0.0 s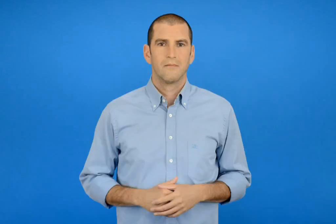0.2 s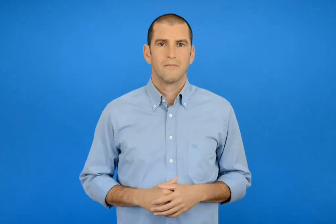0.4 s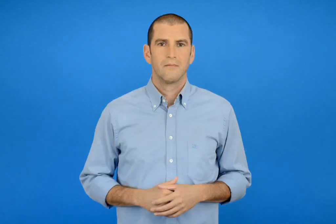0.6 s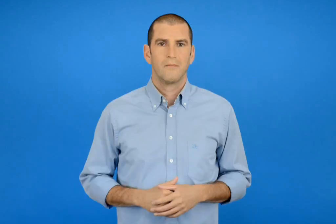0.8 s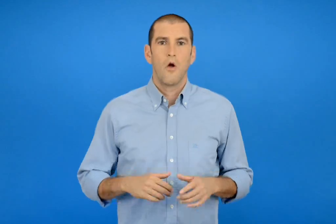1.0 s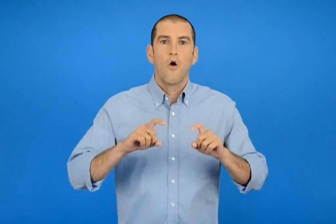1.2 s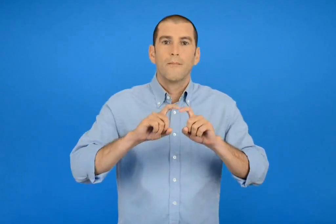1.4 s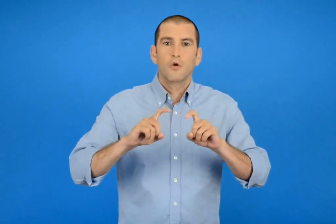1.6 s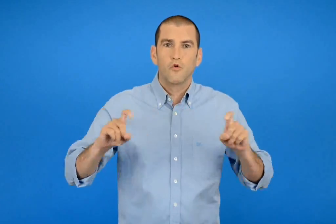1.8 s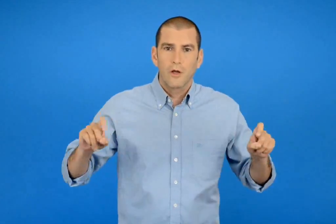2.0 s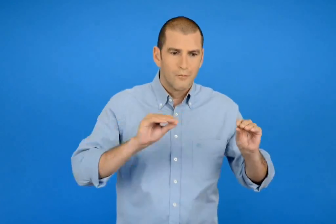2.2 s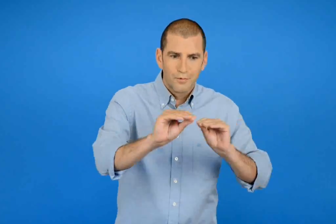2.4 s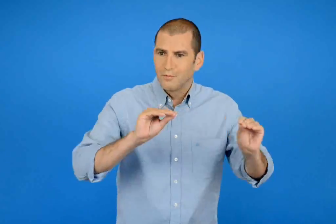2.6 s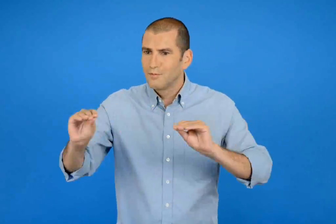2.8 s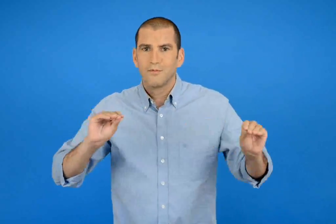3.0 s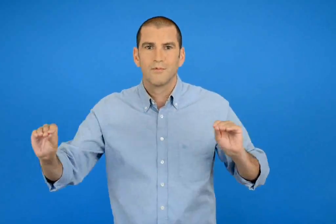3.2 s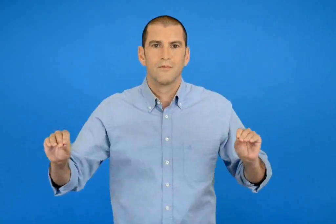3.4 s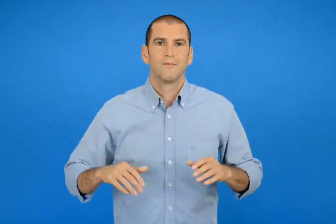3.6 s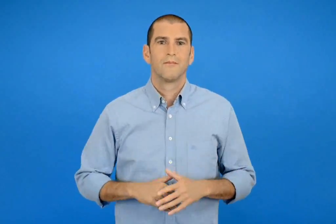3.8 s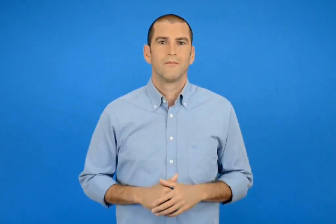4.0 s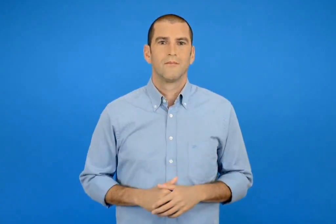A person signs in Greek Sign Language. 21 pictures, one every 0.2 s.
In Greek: τακτοποιούμε τα προϊόντα
